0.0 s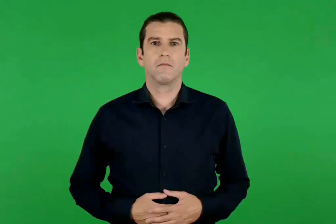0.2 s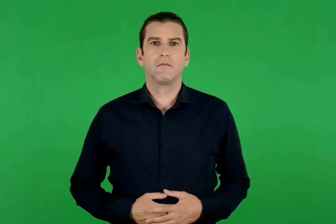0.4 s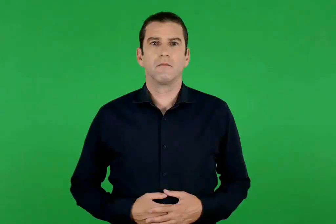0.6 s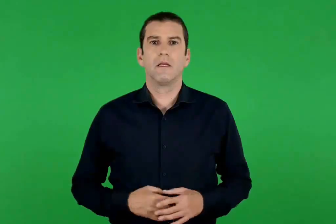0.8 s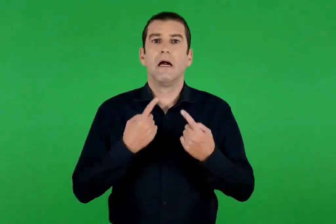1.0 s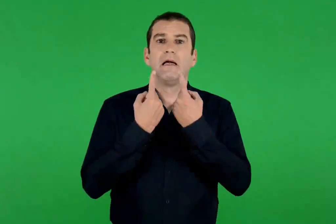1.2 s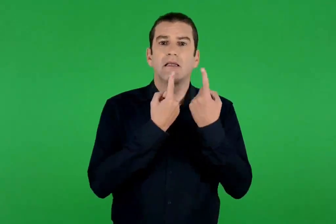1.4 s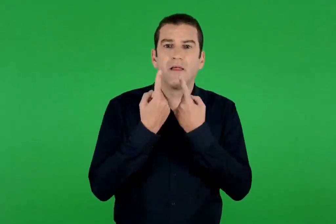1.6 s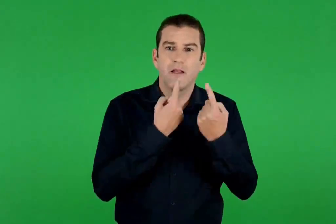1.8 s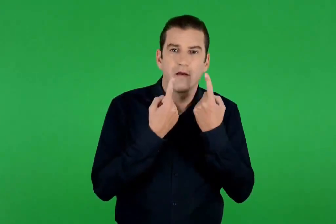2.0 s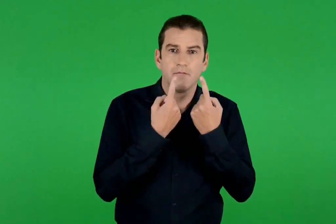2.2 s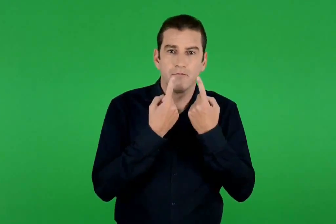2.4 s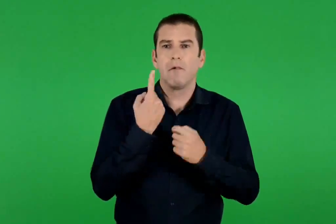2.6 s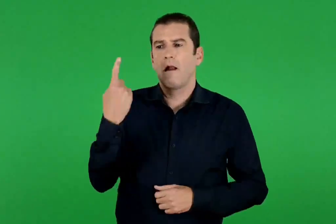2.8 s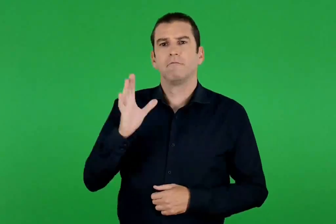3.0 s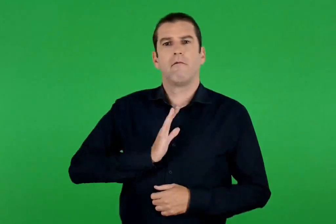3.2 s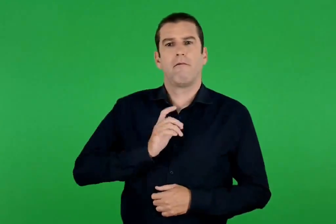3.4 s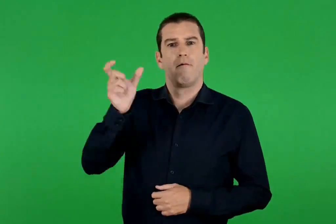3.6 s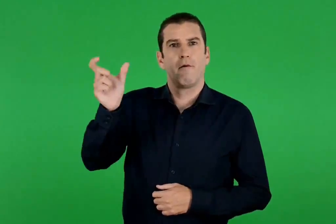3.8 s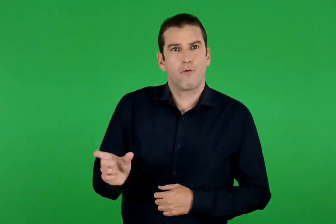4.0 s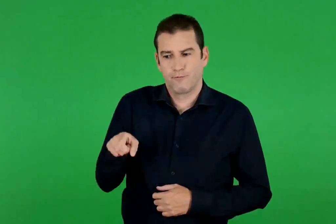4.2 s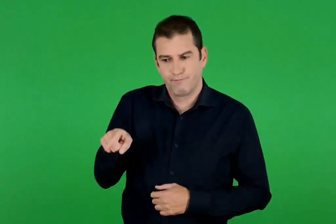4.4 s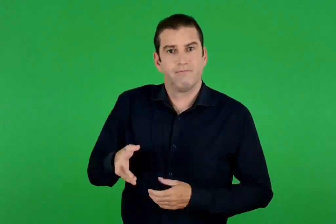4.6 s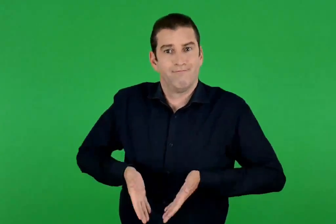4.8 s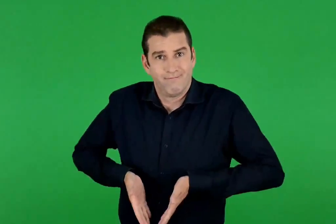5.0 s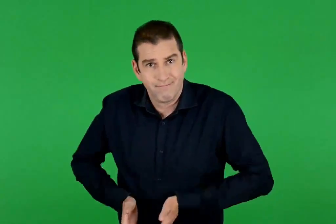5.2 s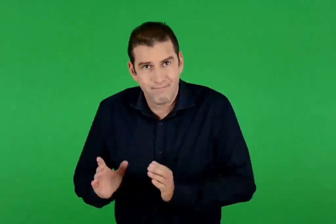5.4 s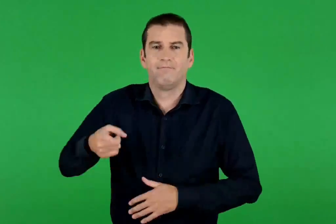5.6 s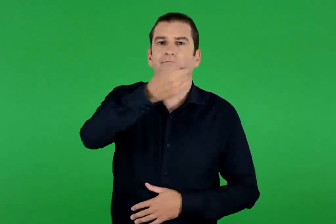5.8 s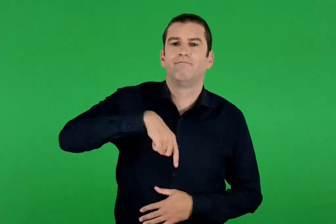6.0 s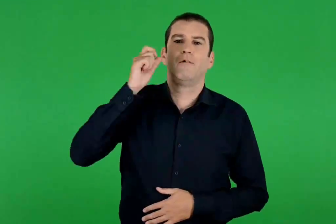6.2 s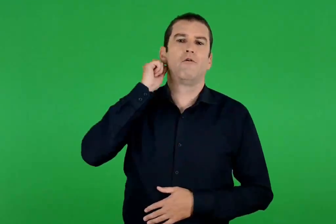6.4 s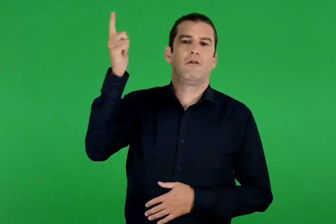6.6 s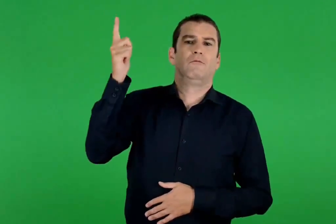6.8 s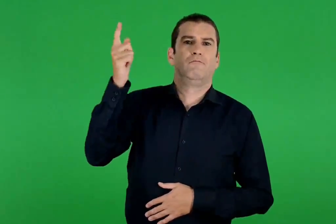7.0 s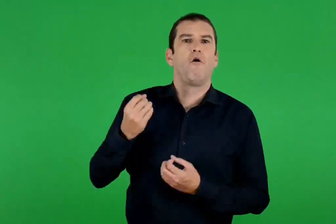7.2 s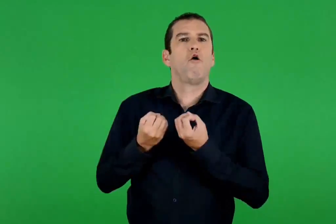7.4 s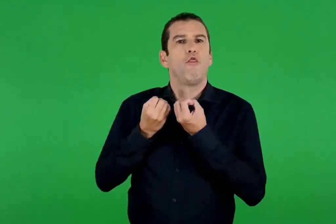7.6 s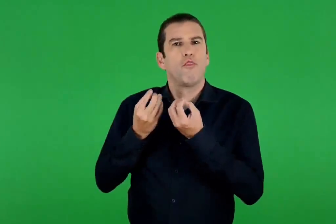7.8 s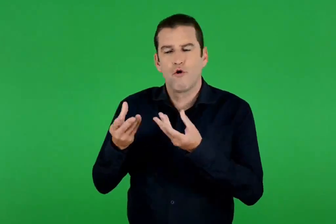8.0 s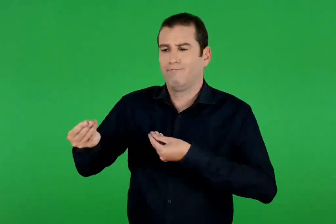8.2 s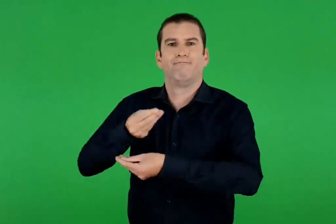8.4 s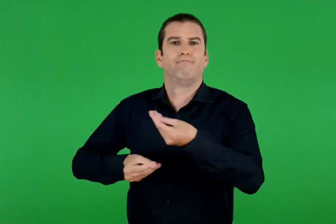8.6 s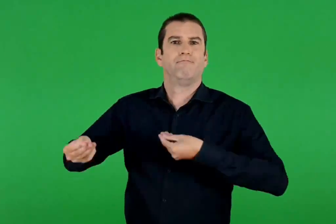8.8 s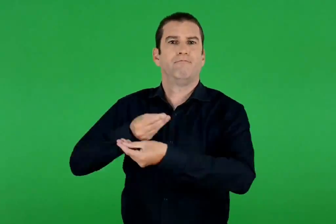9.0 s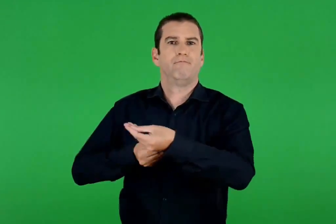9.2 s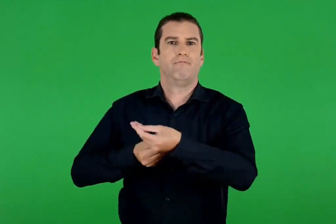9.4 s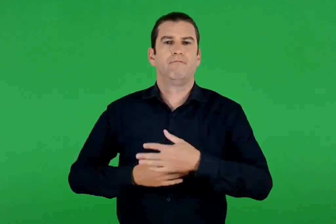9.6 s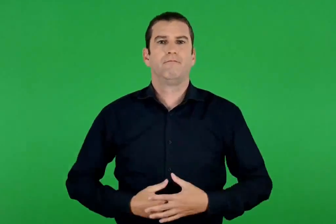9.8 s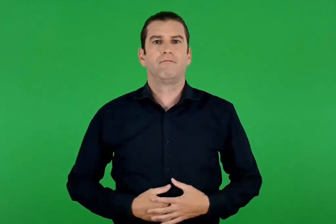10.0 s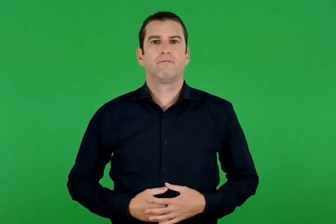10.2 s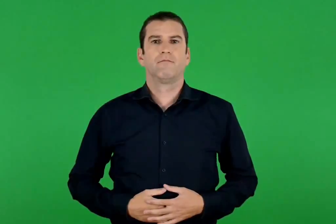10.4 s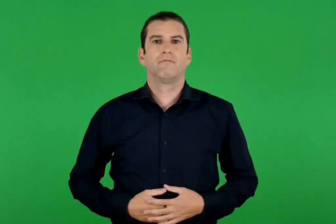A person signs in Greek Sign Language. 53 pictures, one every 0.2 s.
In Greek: γενέθλια γιορτάζουμε τη γέννηση ενός ανθρώπου. δίνουμε και παίρνουμε δώρα
